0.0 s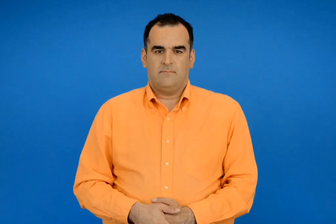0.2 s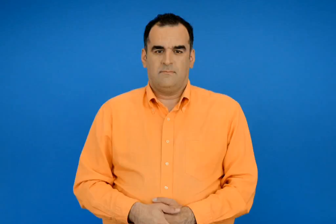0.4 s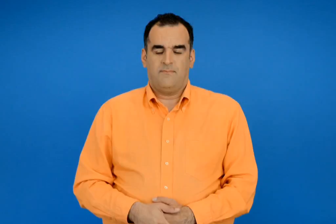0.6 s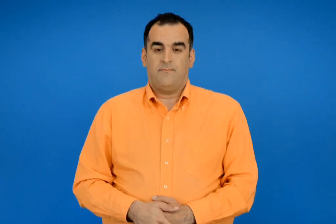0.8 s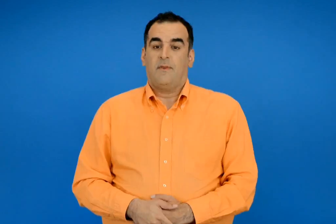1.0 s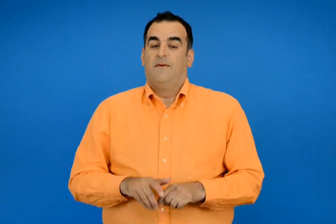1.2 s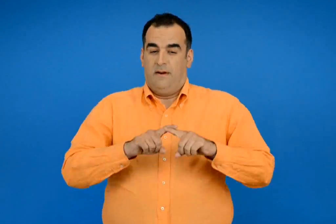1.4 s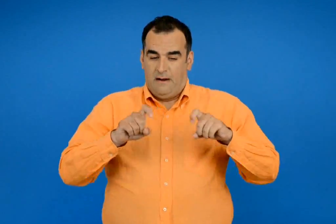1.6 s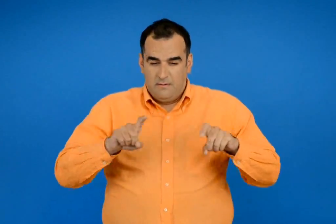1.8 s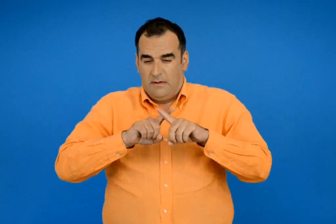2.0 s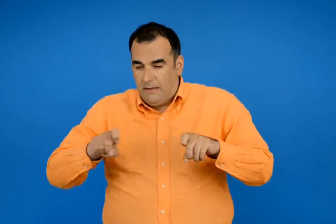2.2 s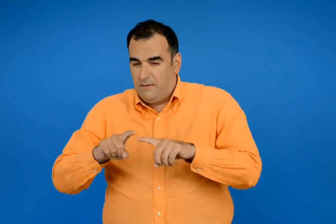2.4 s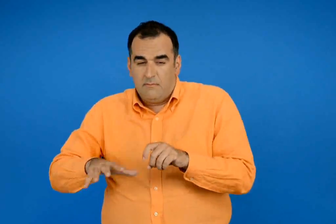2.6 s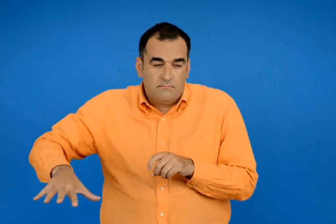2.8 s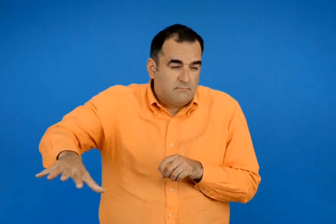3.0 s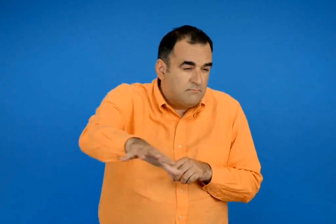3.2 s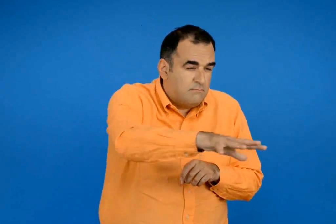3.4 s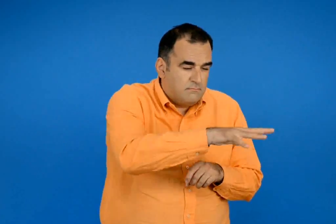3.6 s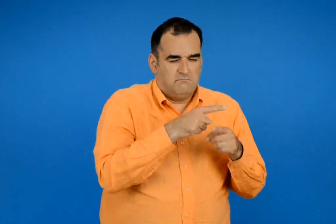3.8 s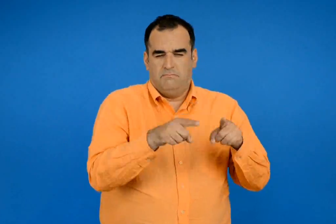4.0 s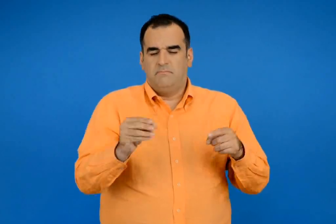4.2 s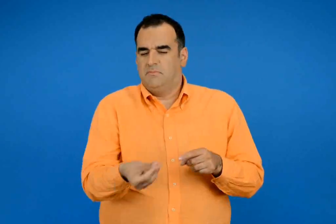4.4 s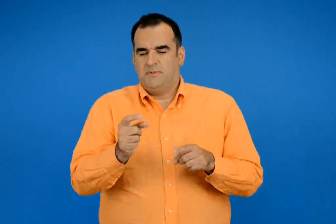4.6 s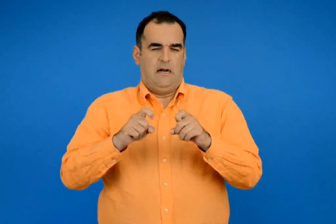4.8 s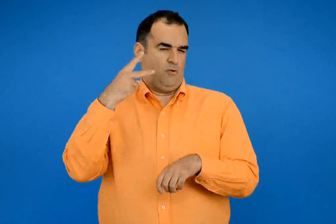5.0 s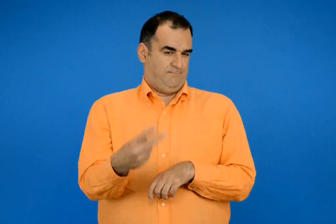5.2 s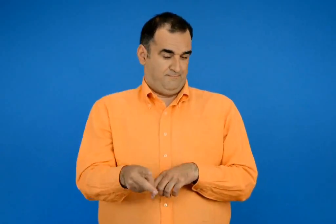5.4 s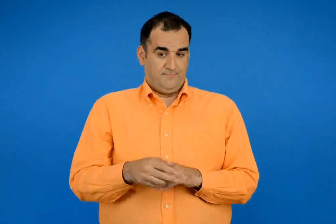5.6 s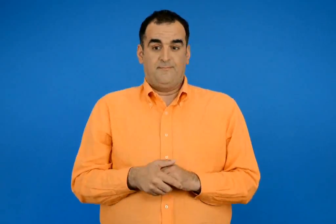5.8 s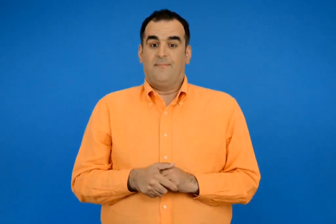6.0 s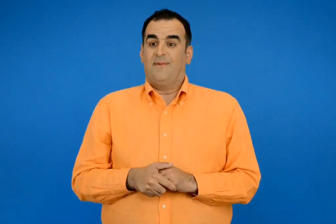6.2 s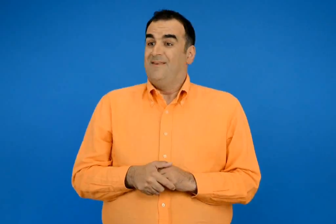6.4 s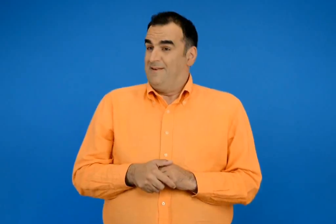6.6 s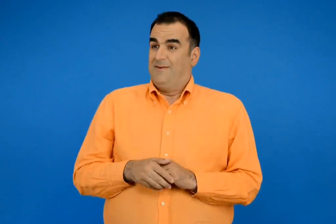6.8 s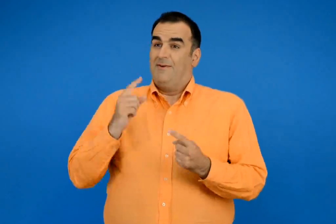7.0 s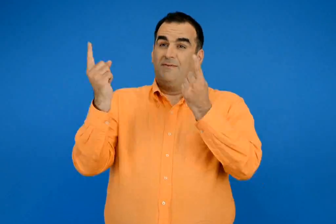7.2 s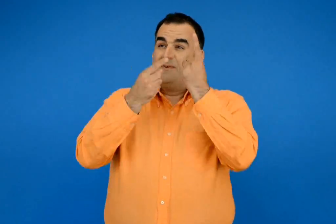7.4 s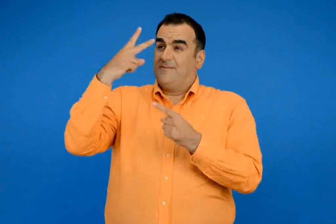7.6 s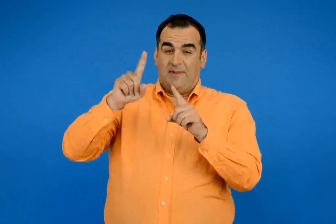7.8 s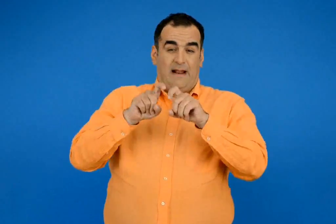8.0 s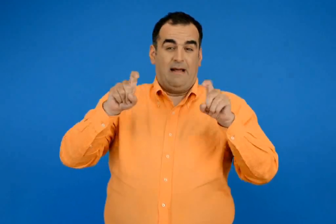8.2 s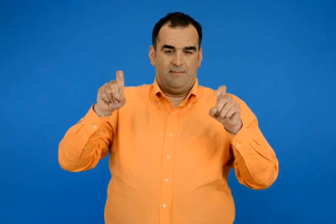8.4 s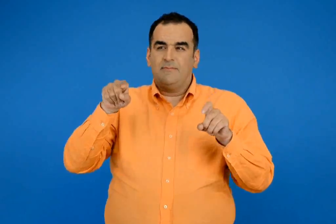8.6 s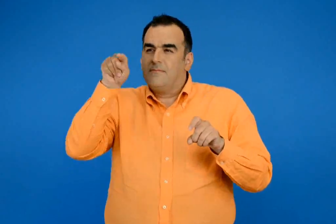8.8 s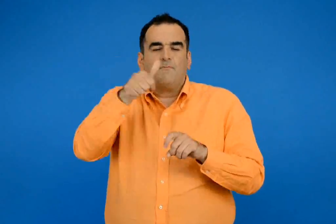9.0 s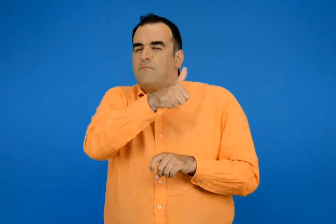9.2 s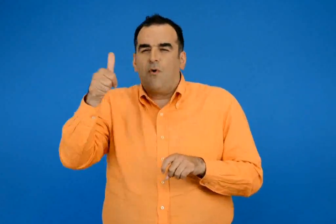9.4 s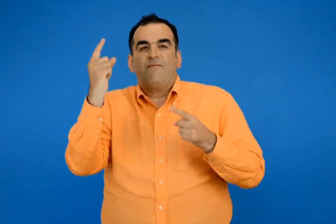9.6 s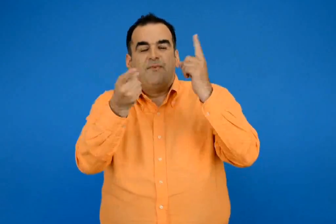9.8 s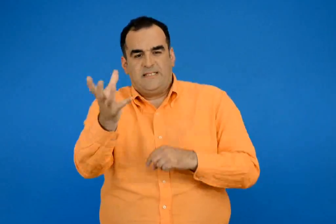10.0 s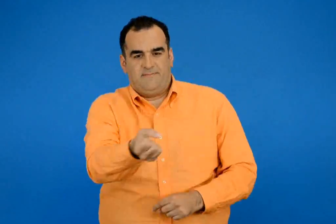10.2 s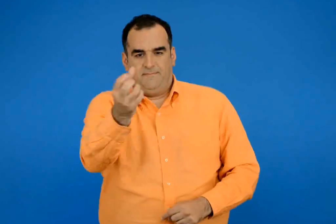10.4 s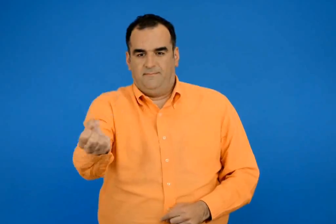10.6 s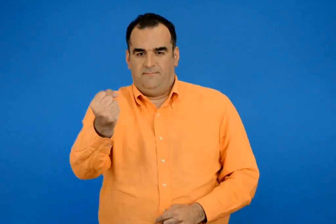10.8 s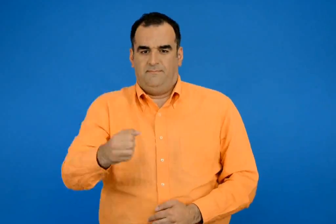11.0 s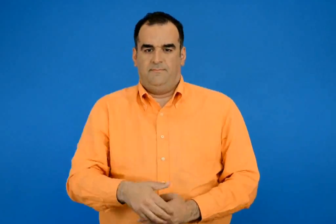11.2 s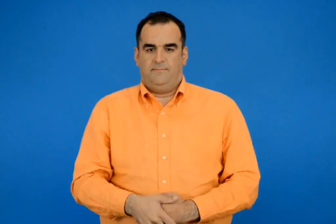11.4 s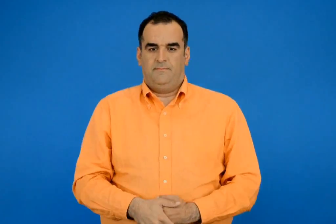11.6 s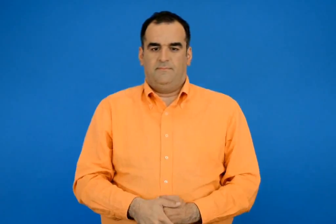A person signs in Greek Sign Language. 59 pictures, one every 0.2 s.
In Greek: όλα τα πράγματα γύρω μας είναι φτιαγμένα από κάποιο υλικό τα φυσικά υλικά είναι εκείνα που τα βρίσκουμε στη φύση
